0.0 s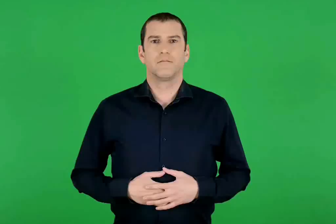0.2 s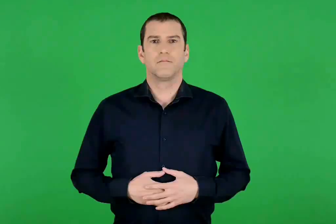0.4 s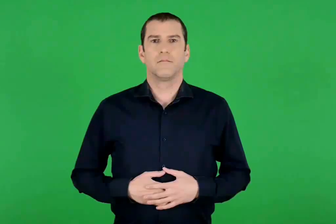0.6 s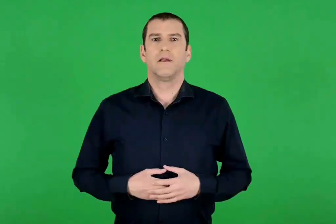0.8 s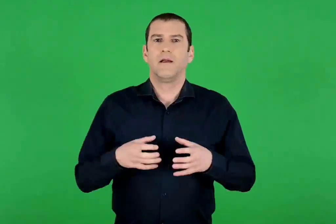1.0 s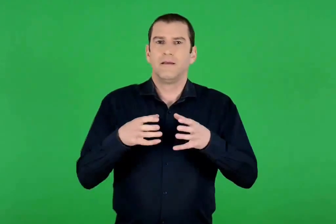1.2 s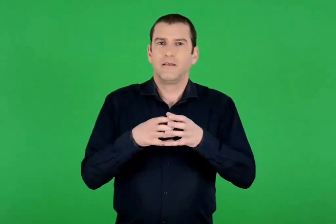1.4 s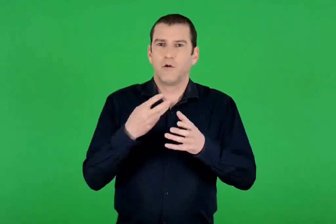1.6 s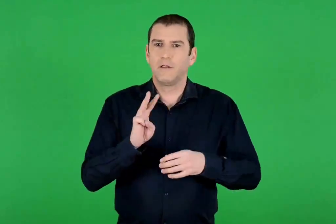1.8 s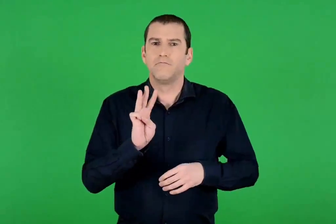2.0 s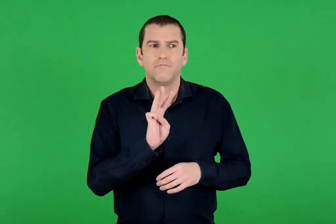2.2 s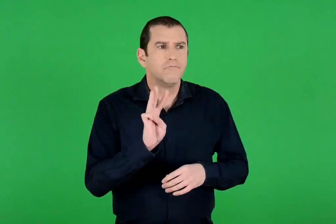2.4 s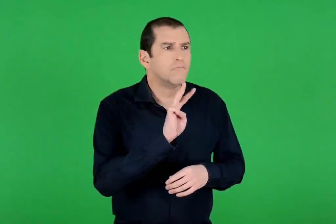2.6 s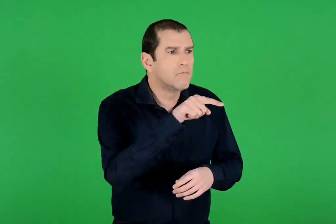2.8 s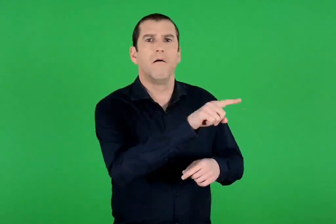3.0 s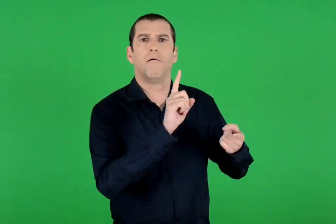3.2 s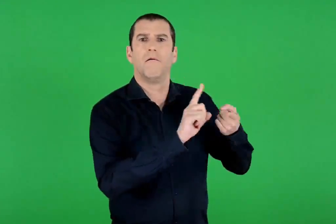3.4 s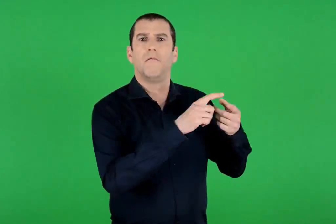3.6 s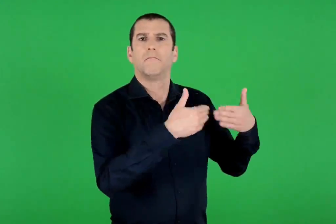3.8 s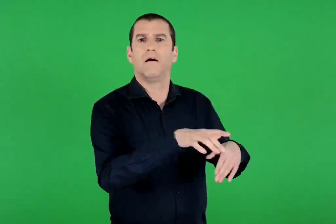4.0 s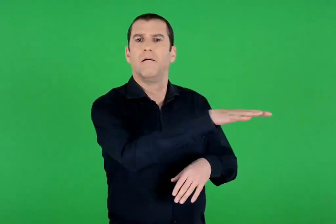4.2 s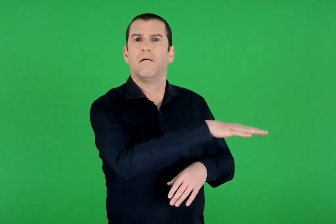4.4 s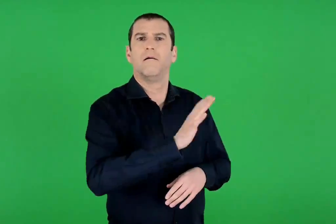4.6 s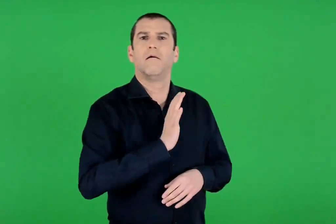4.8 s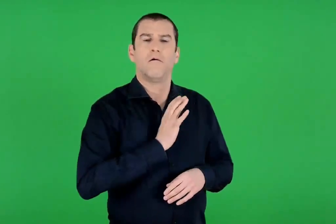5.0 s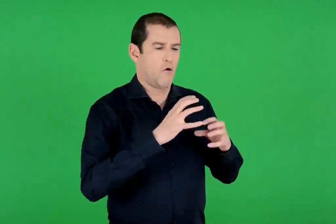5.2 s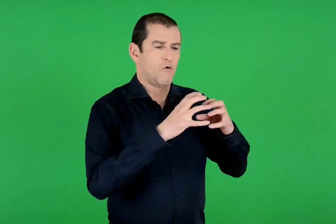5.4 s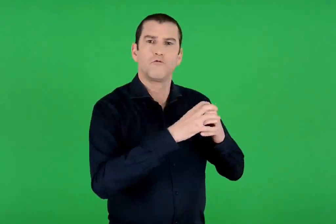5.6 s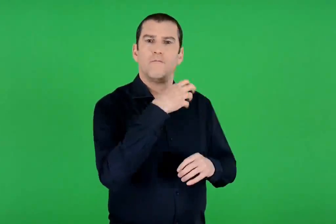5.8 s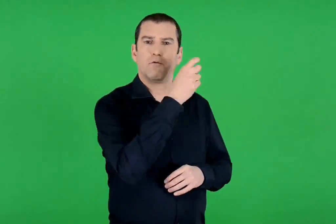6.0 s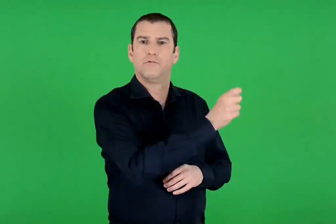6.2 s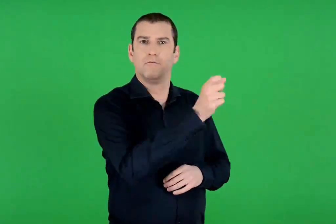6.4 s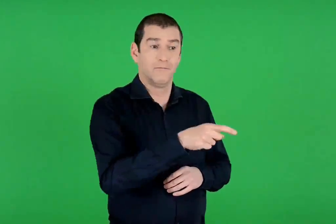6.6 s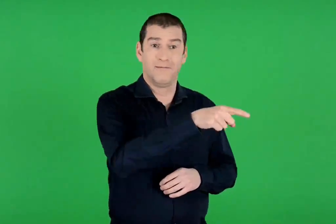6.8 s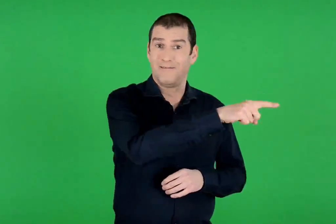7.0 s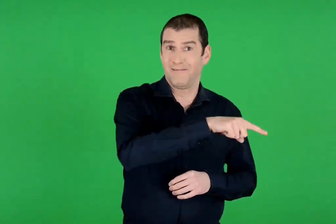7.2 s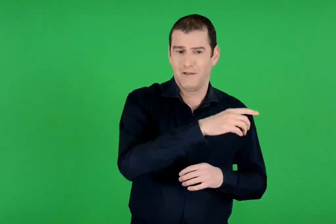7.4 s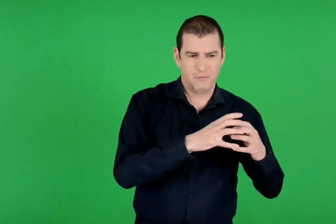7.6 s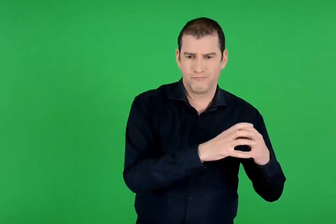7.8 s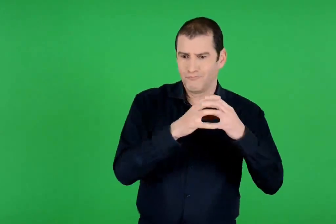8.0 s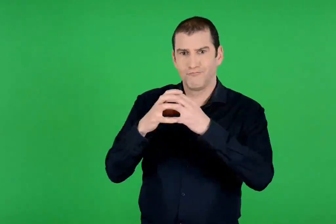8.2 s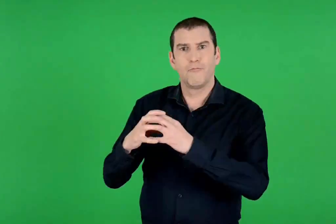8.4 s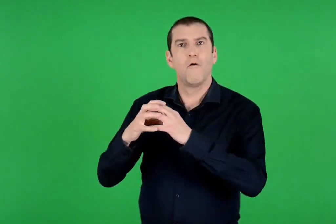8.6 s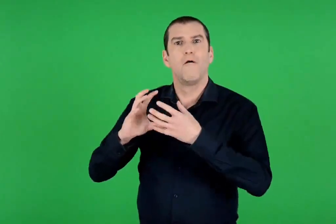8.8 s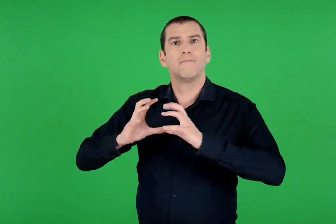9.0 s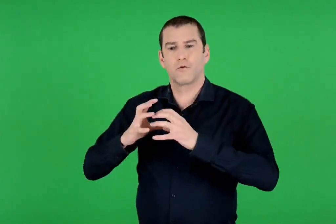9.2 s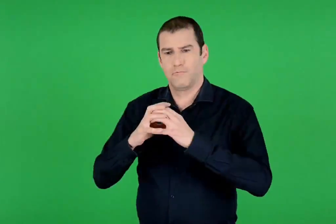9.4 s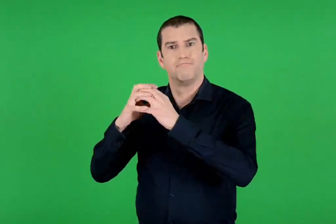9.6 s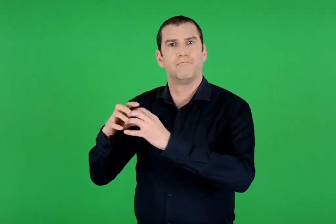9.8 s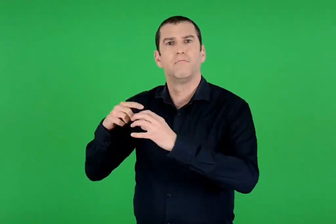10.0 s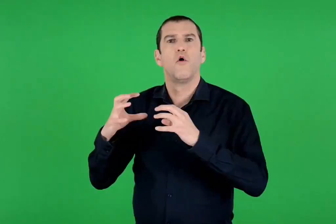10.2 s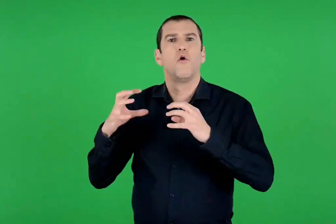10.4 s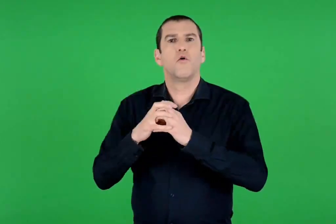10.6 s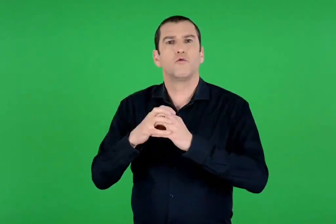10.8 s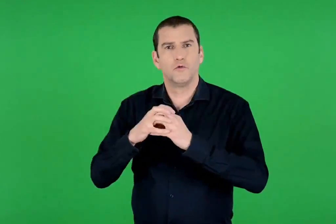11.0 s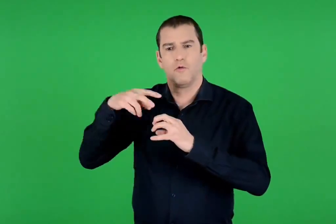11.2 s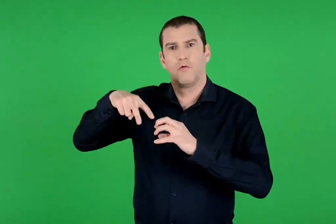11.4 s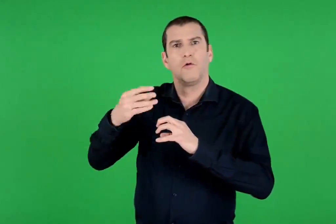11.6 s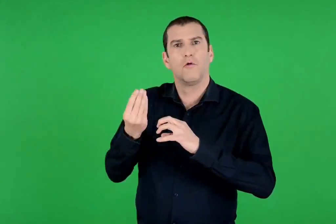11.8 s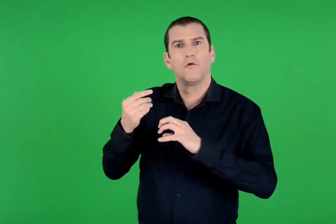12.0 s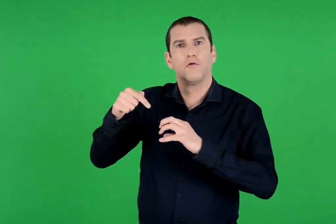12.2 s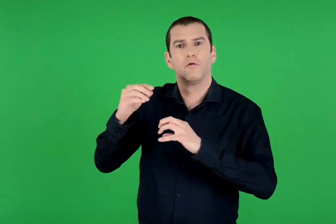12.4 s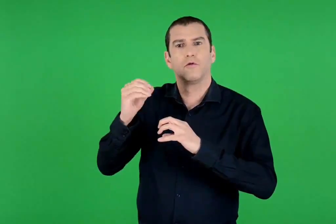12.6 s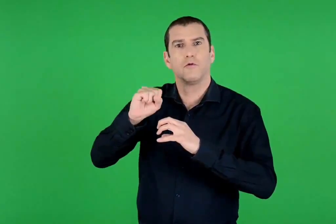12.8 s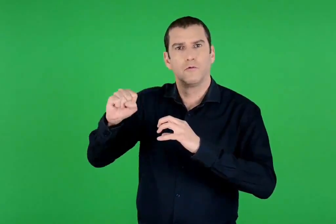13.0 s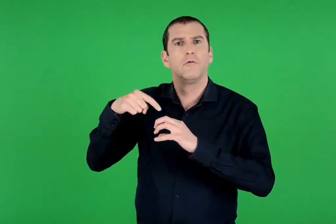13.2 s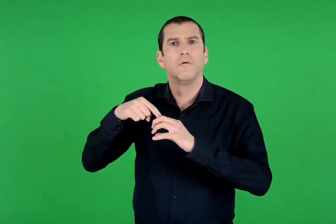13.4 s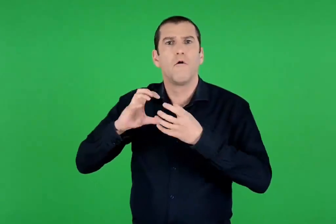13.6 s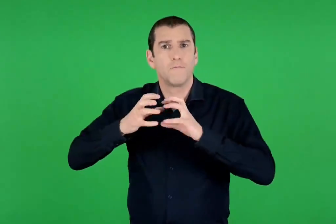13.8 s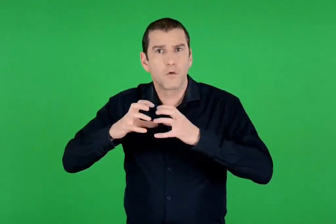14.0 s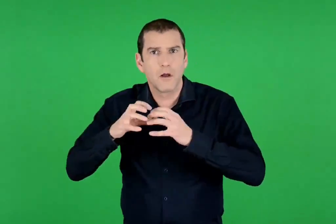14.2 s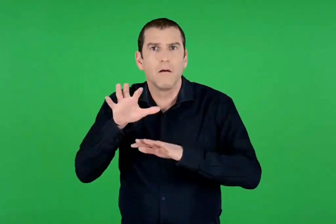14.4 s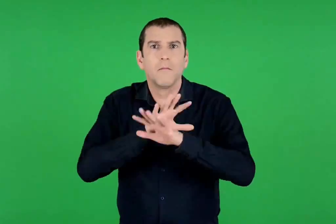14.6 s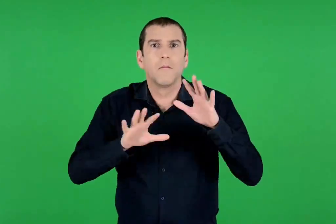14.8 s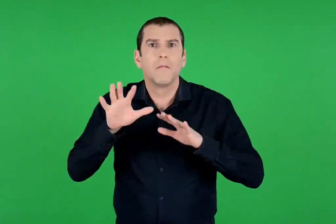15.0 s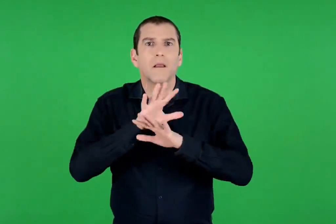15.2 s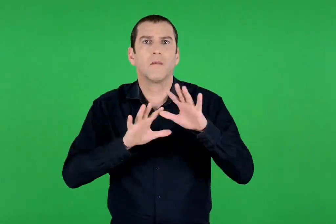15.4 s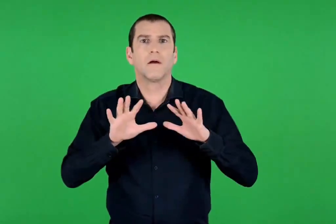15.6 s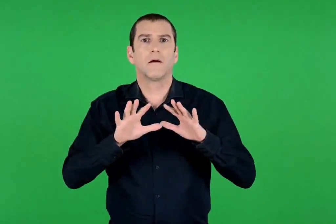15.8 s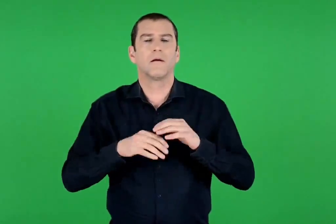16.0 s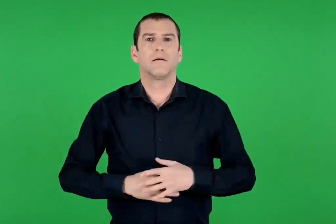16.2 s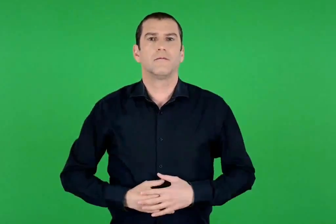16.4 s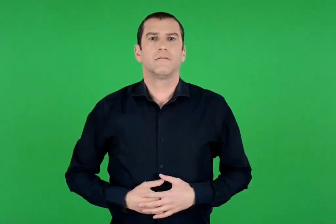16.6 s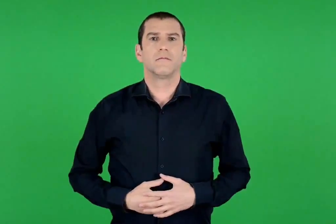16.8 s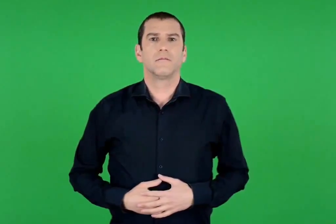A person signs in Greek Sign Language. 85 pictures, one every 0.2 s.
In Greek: οι σύντροφοί του πήγαν , κι όταν συνάντησαν τους λωτοφάγους , εκείνοι τους έδωσαν να φάνε λωτούς , που ήταν φρούτα μαγεμένα
